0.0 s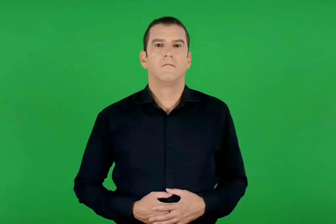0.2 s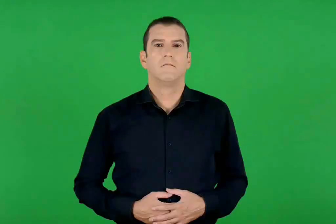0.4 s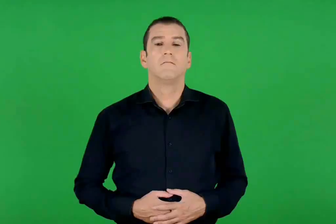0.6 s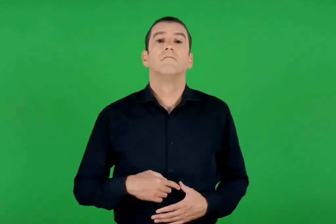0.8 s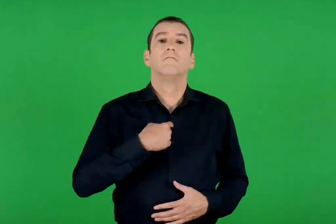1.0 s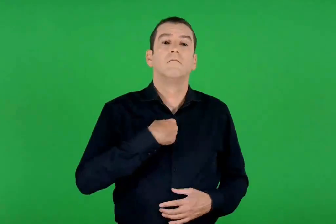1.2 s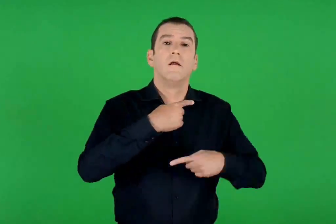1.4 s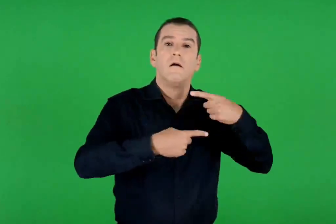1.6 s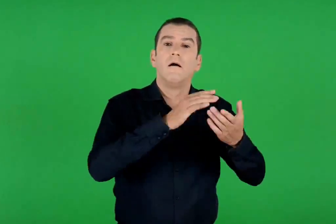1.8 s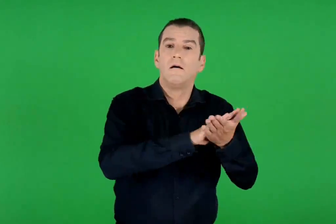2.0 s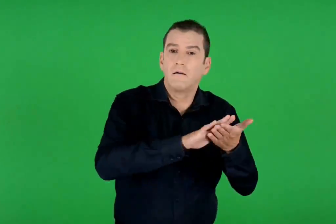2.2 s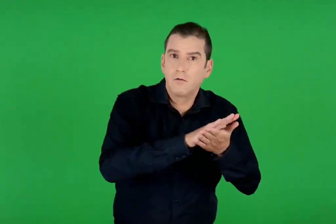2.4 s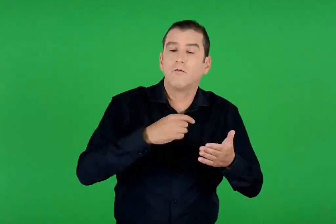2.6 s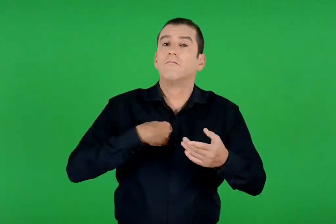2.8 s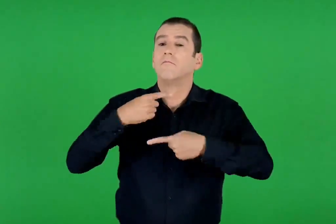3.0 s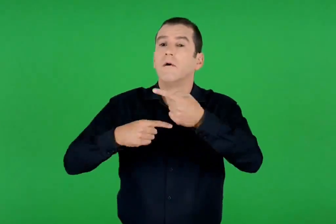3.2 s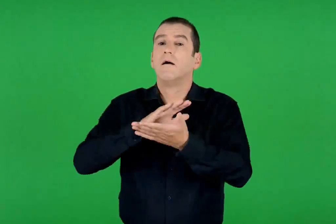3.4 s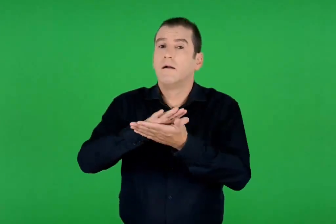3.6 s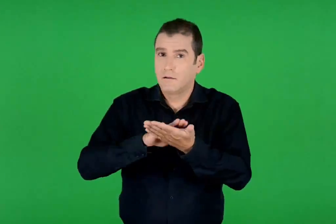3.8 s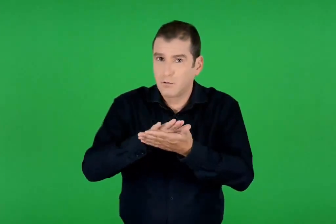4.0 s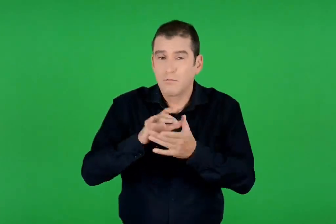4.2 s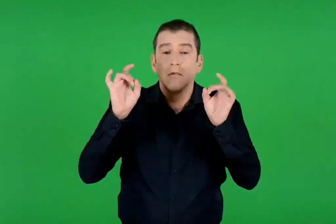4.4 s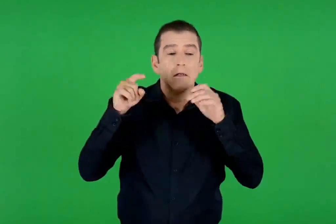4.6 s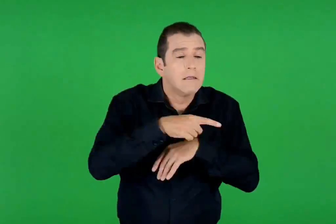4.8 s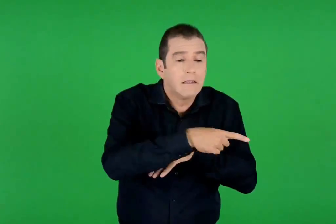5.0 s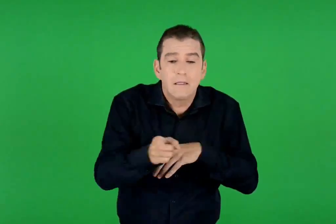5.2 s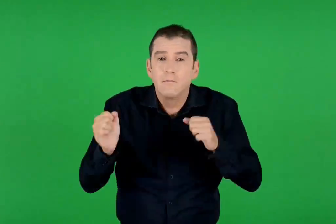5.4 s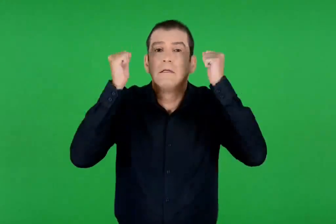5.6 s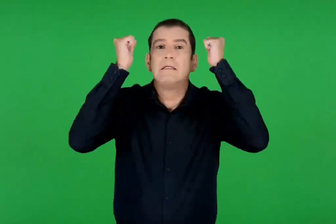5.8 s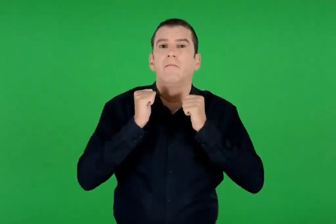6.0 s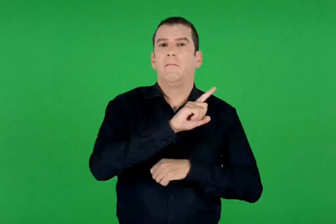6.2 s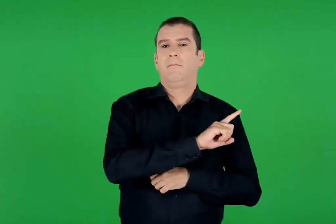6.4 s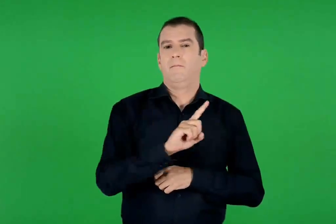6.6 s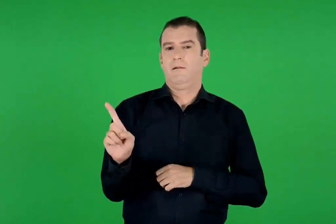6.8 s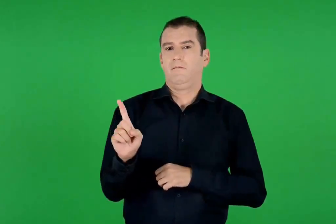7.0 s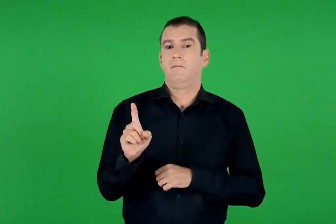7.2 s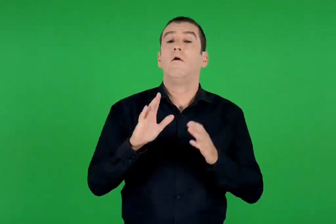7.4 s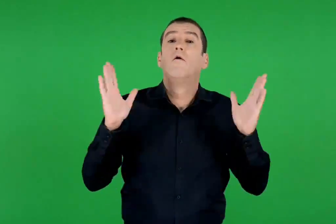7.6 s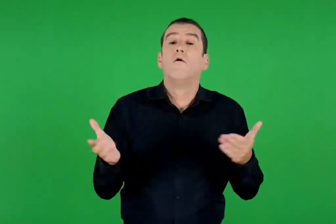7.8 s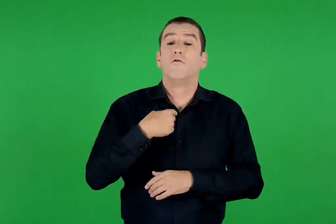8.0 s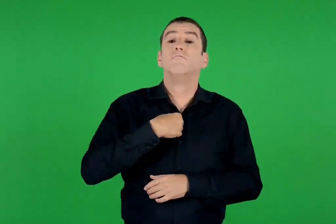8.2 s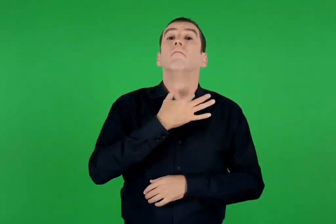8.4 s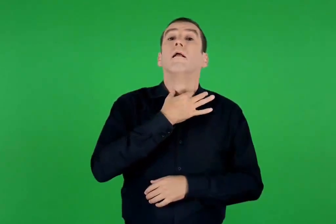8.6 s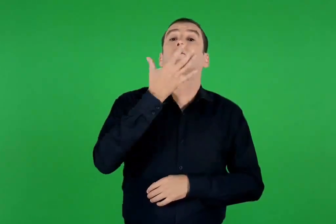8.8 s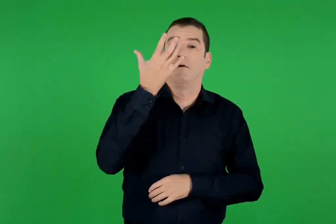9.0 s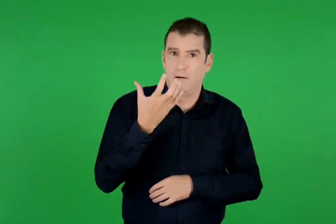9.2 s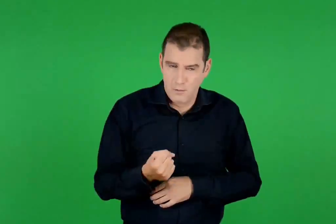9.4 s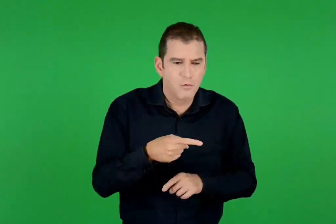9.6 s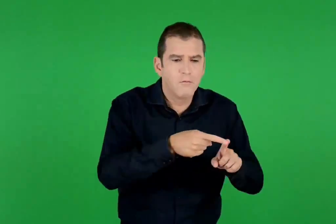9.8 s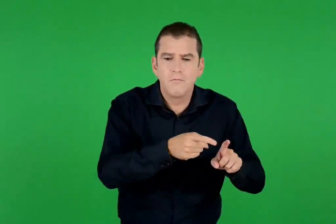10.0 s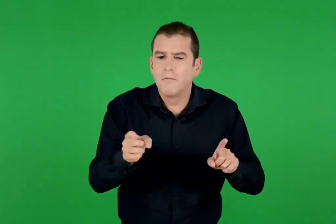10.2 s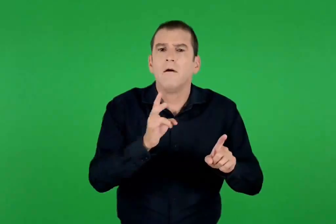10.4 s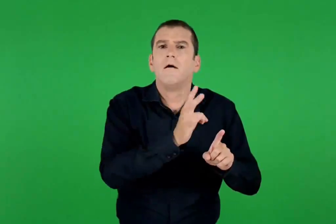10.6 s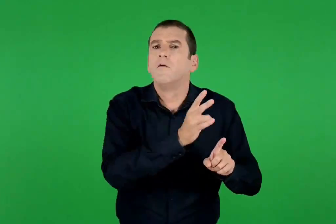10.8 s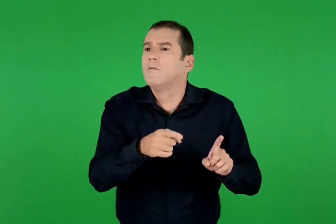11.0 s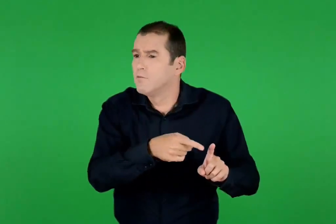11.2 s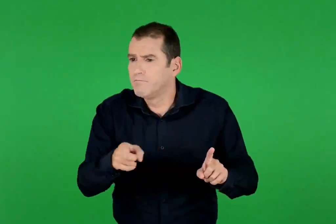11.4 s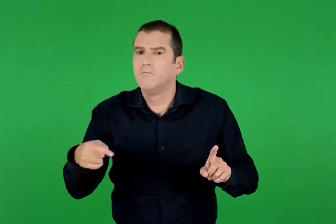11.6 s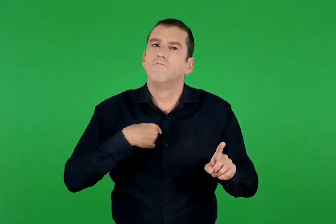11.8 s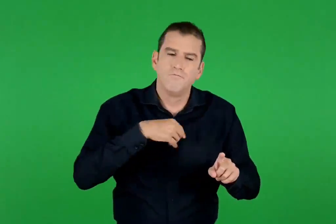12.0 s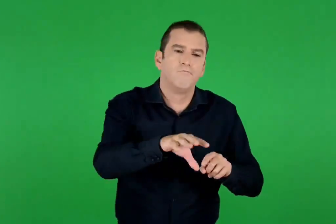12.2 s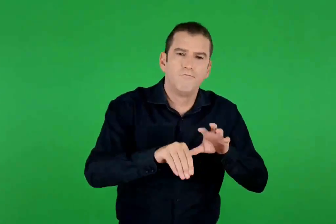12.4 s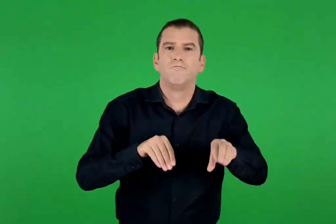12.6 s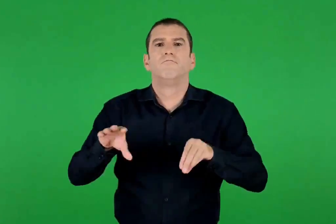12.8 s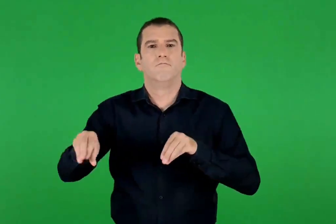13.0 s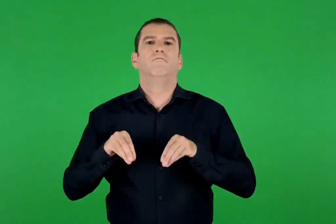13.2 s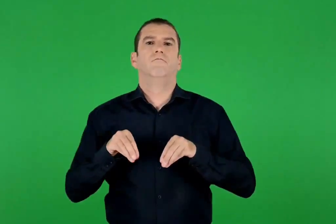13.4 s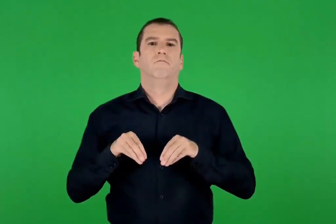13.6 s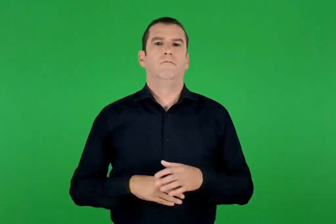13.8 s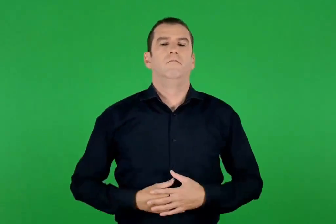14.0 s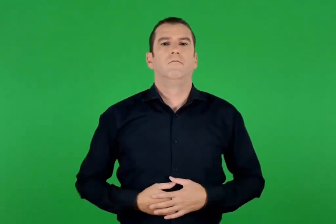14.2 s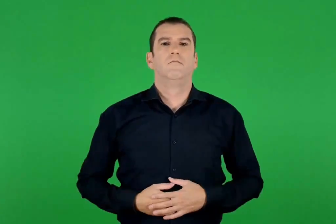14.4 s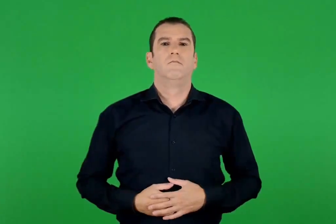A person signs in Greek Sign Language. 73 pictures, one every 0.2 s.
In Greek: ανακυκλώνω , ανακυκλώνω τίποτα μην πάει χαμένο ό ,τι έχω ανάγκη ξοδεύω μόνο για να είναι ευλογημένο
